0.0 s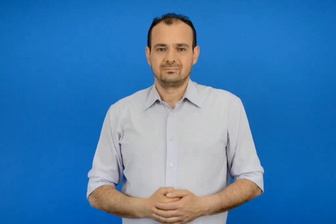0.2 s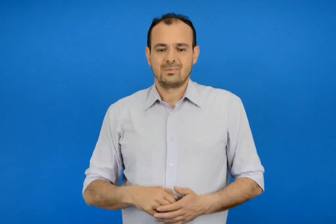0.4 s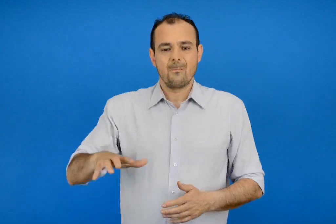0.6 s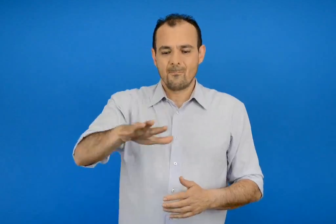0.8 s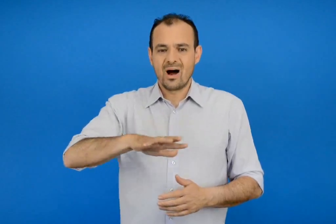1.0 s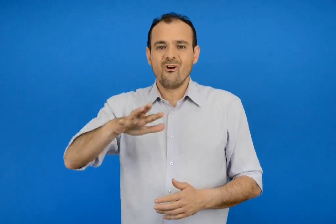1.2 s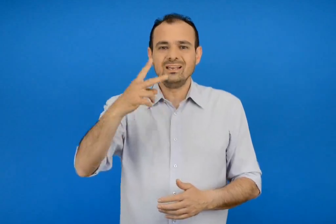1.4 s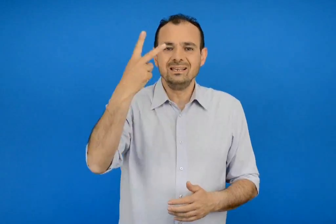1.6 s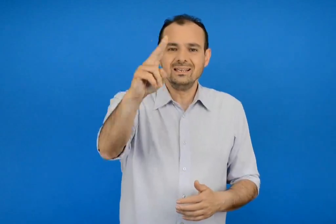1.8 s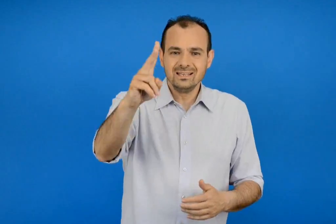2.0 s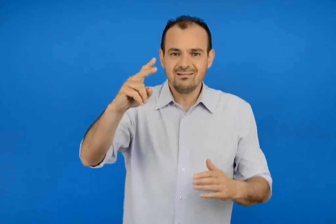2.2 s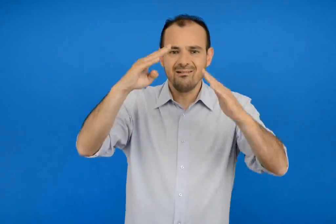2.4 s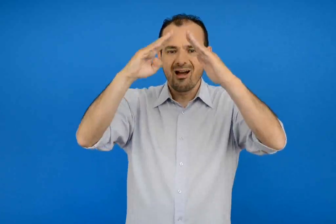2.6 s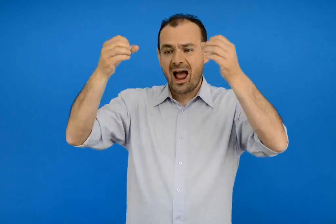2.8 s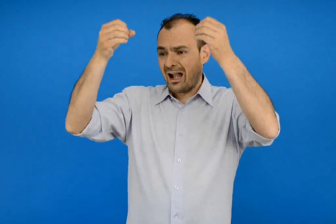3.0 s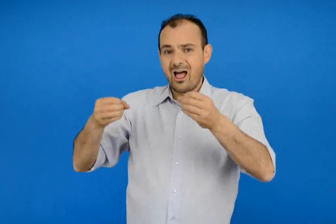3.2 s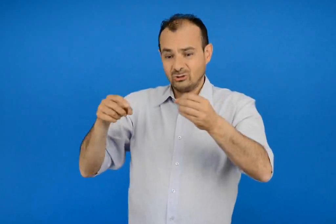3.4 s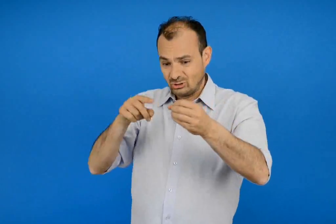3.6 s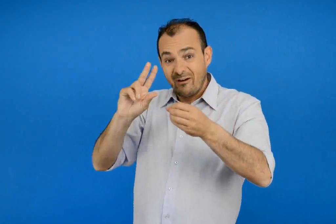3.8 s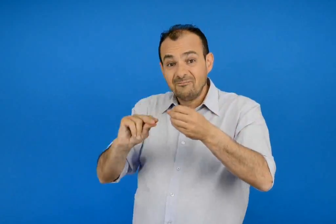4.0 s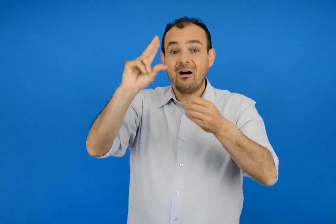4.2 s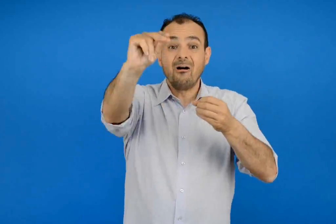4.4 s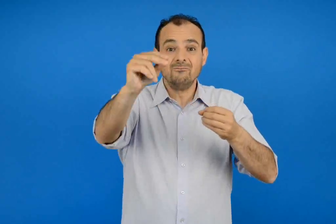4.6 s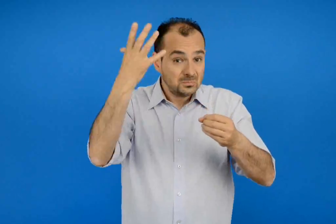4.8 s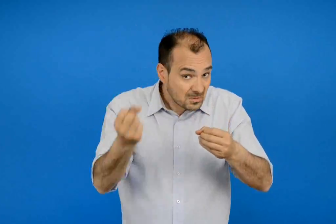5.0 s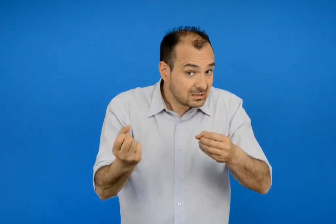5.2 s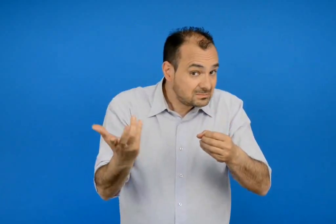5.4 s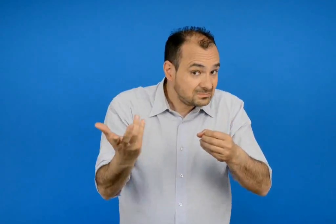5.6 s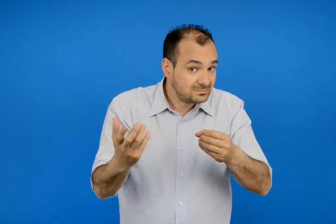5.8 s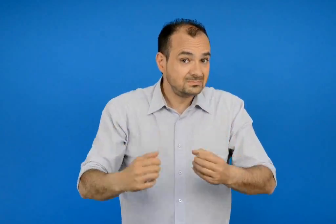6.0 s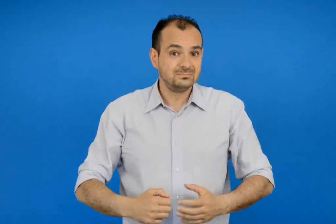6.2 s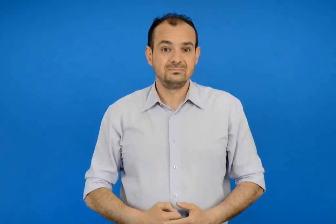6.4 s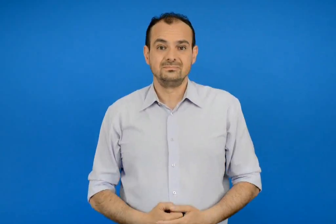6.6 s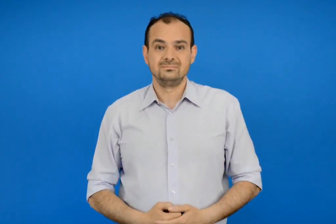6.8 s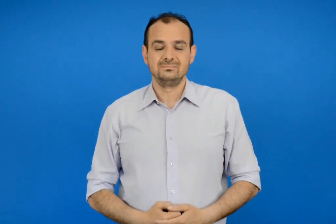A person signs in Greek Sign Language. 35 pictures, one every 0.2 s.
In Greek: υπάρχει στην περιοχή σας παρόμοιος ναός ;
